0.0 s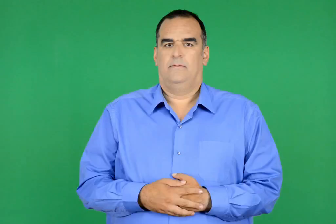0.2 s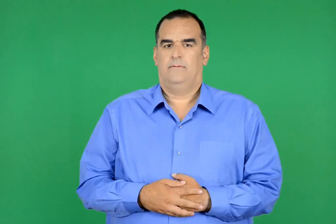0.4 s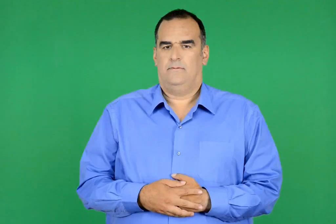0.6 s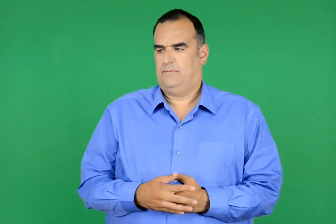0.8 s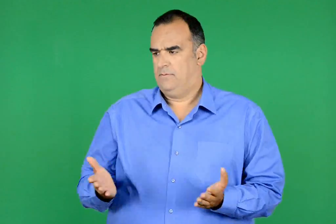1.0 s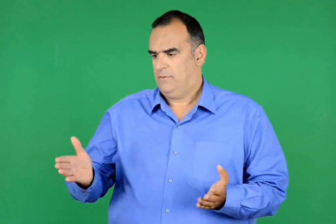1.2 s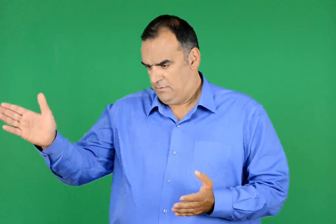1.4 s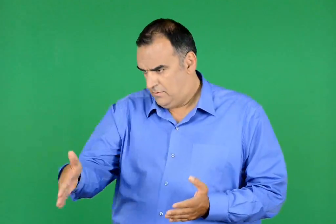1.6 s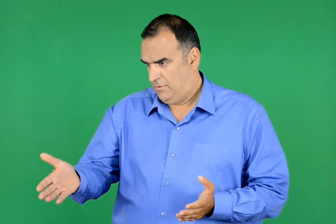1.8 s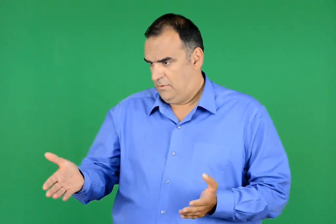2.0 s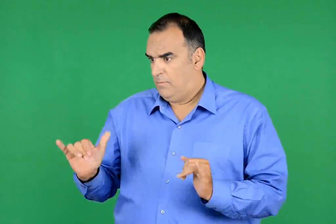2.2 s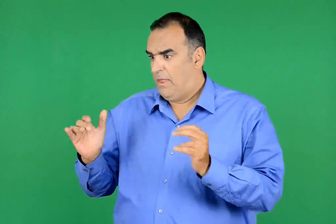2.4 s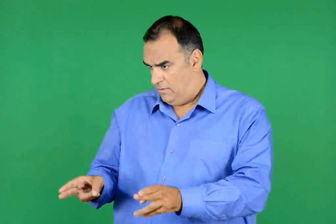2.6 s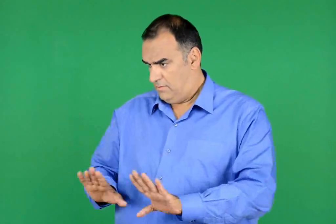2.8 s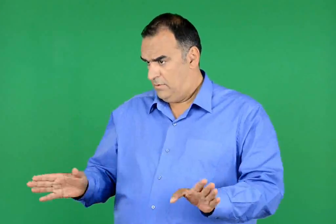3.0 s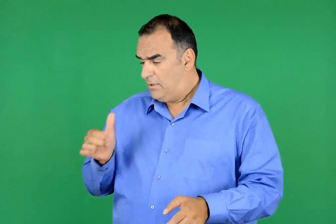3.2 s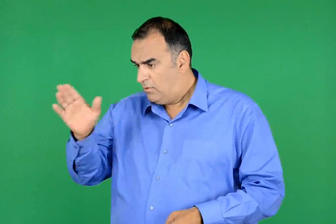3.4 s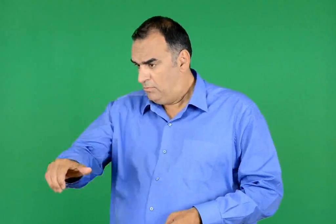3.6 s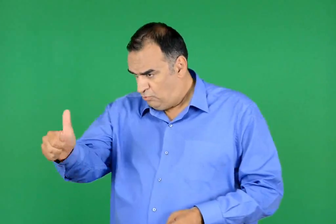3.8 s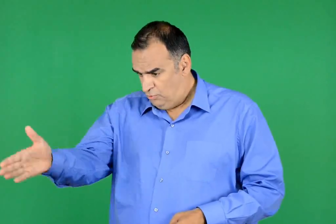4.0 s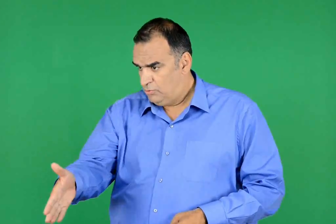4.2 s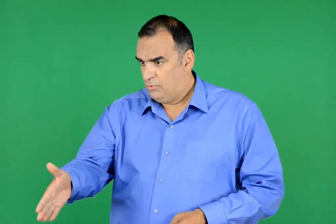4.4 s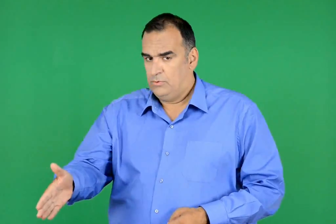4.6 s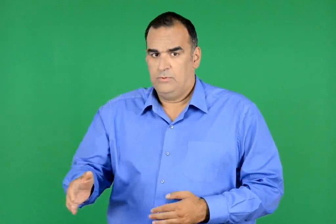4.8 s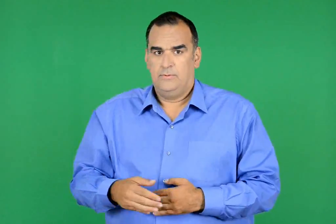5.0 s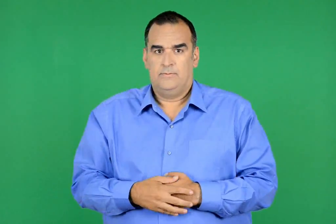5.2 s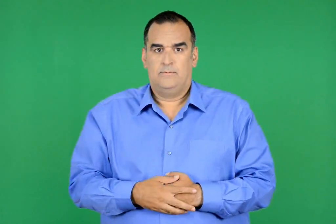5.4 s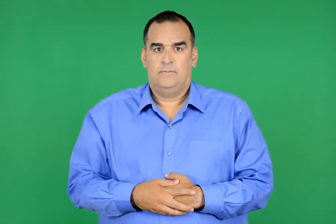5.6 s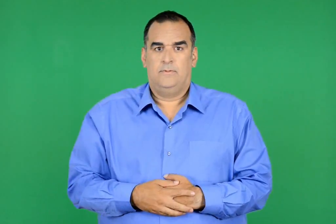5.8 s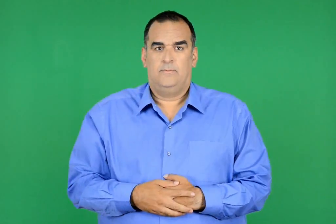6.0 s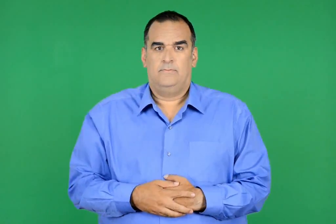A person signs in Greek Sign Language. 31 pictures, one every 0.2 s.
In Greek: έλα , άσε την πλάκα πιες , που σου λέω
